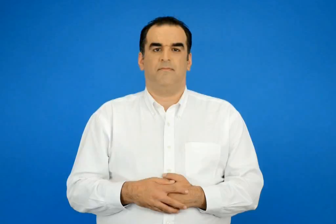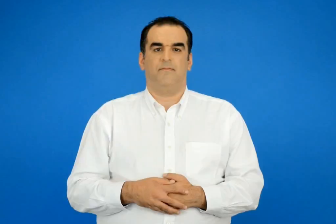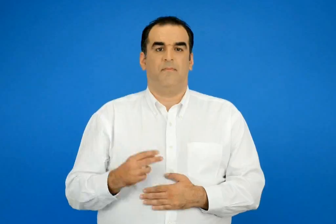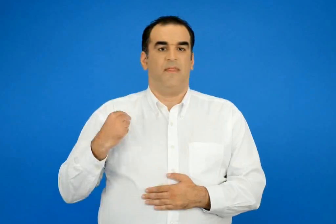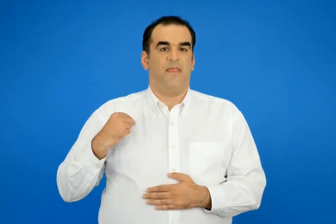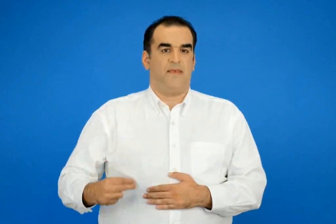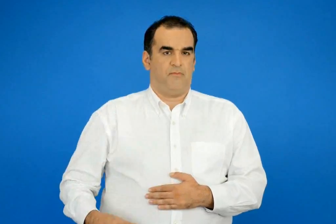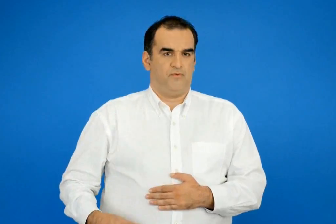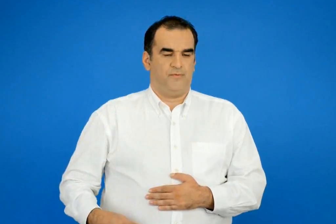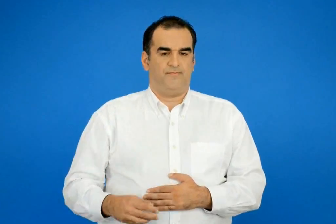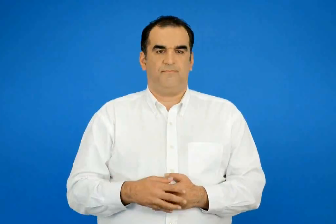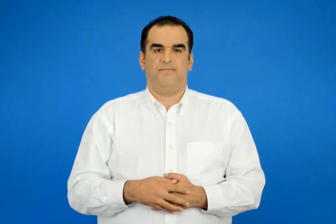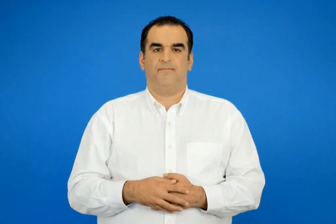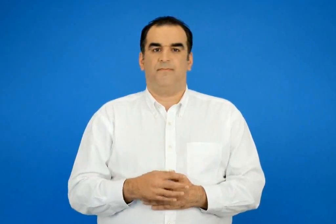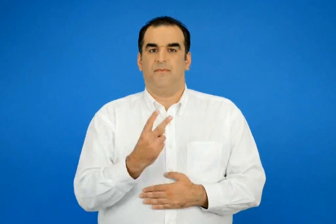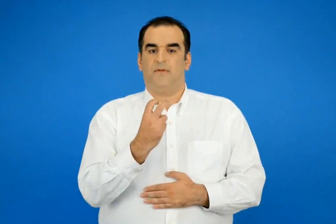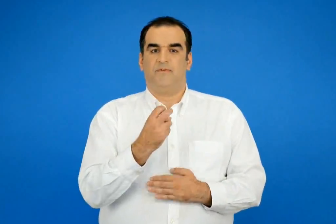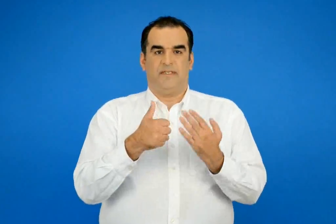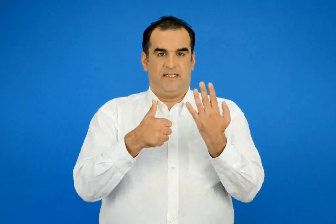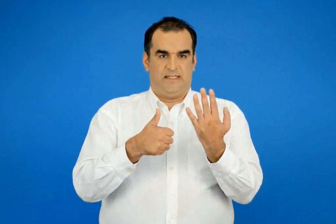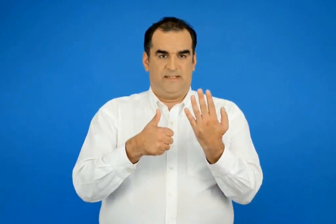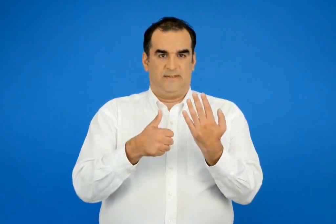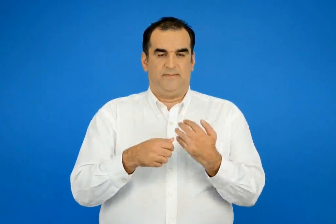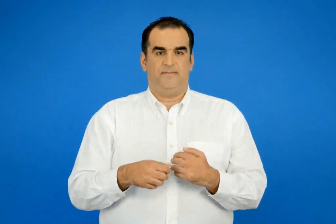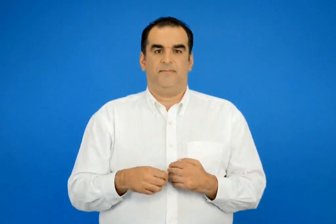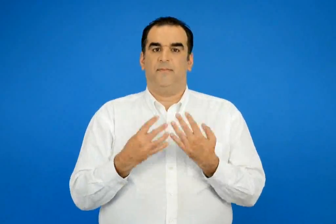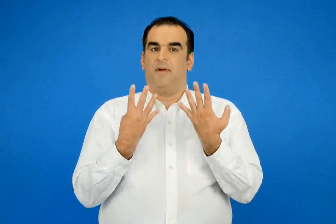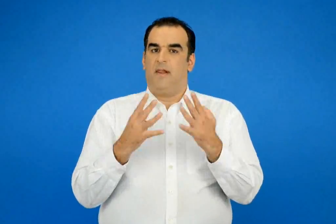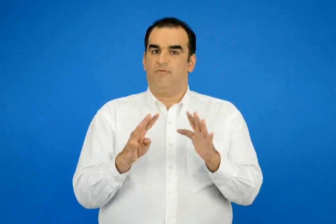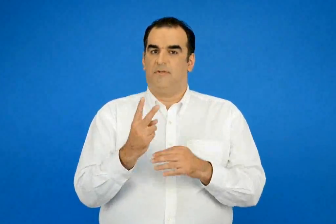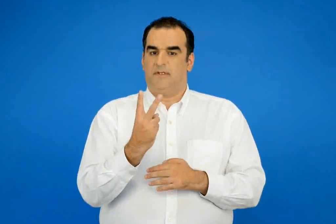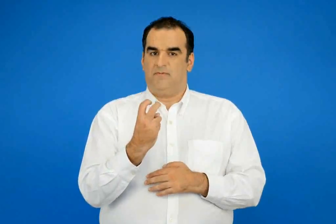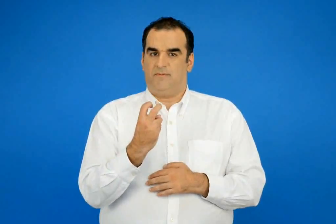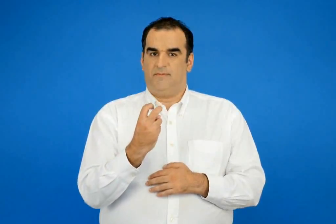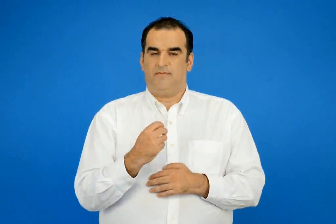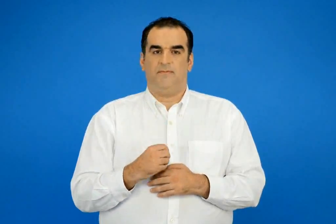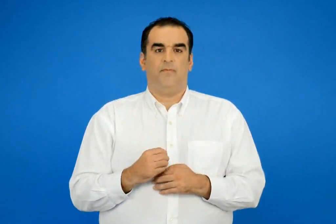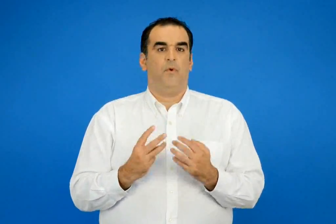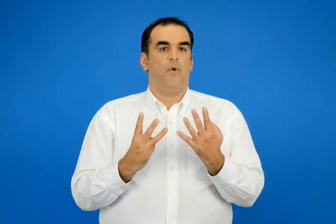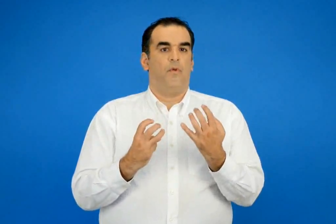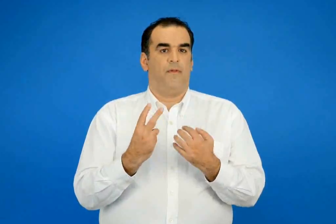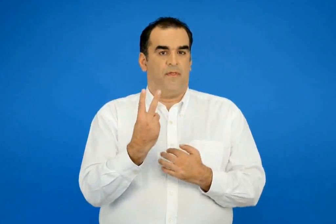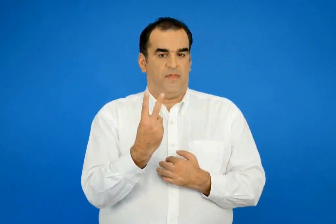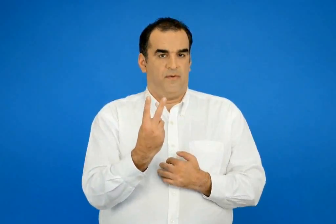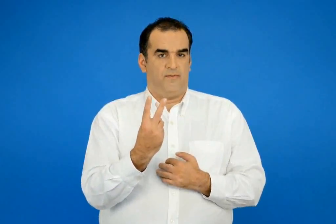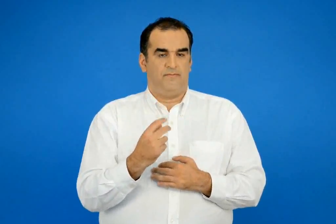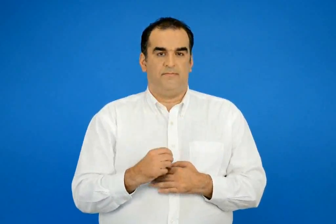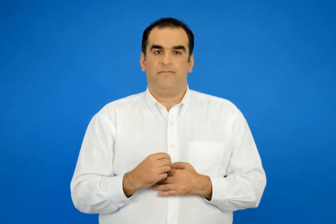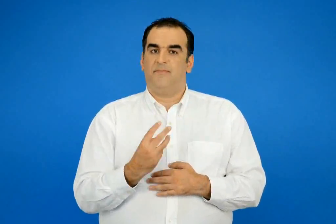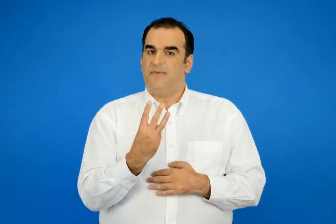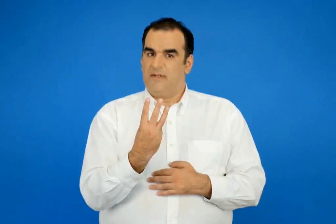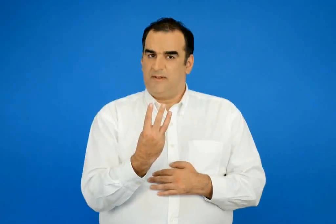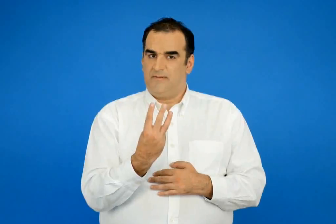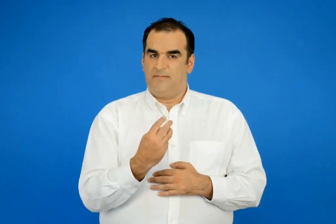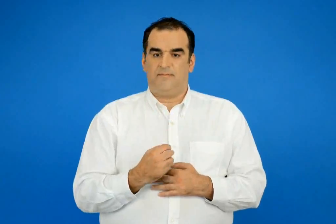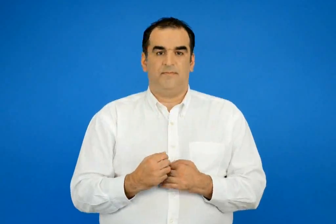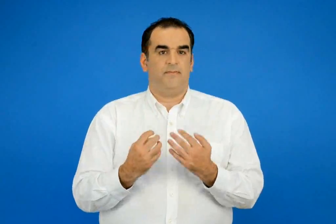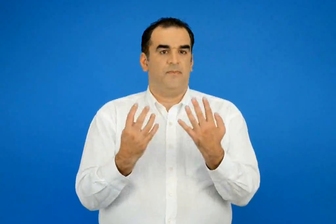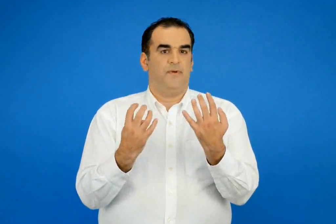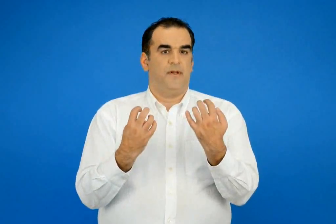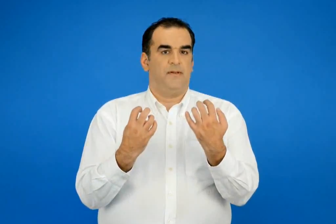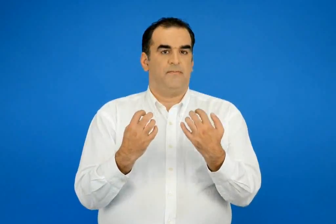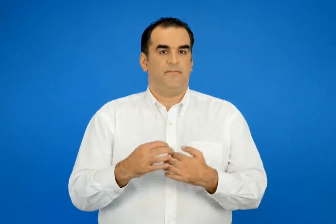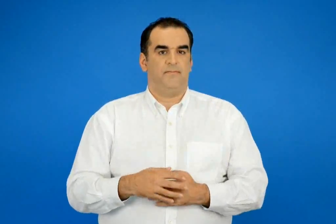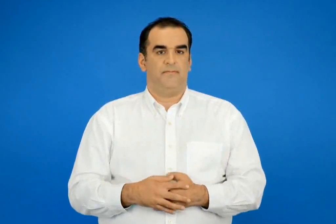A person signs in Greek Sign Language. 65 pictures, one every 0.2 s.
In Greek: δήμος 26 920 82 3 90
